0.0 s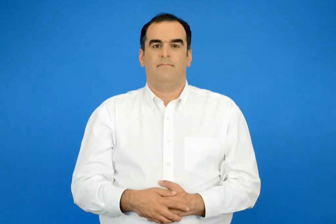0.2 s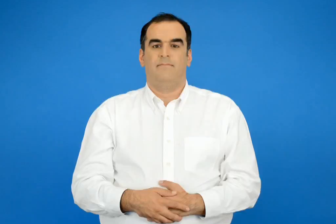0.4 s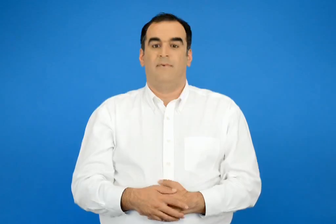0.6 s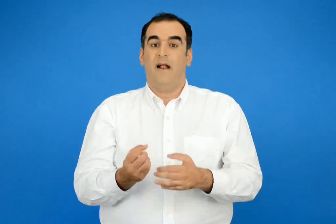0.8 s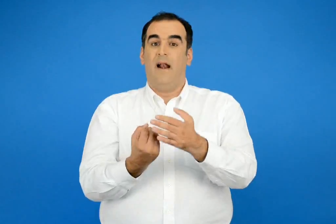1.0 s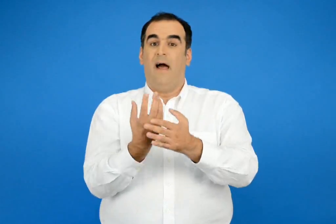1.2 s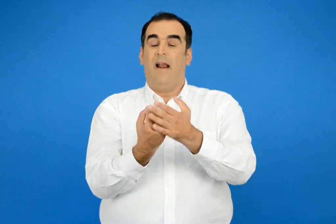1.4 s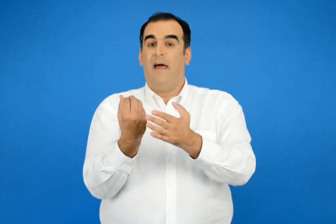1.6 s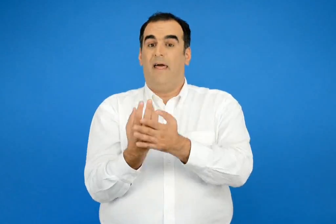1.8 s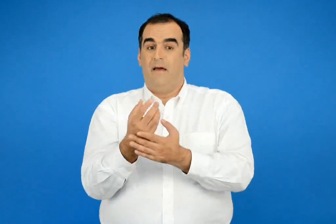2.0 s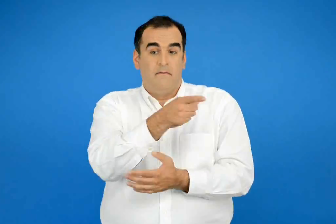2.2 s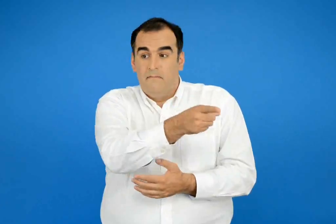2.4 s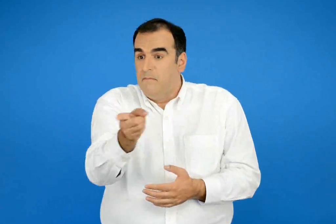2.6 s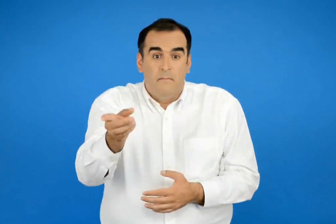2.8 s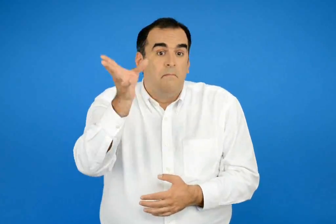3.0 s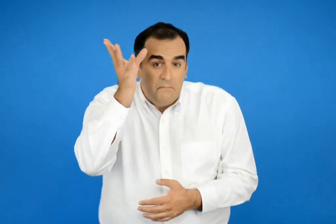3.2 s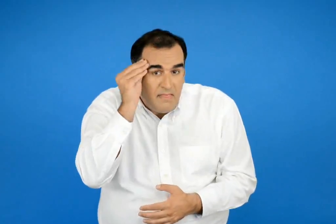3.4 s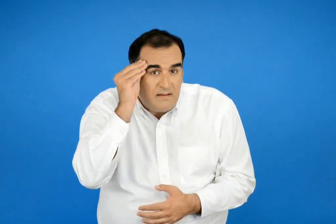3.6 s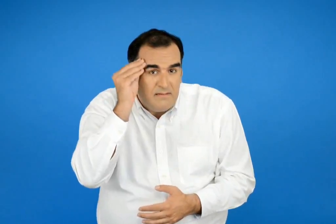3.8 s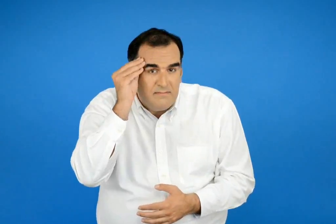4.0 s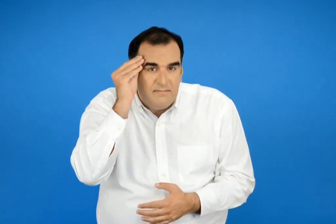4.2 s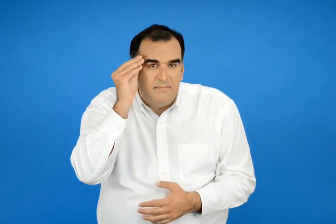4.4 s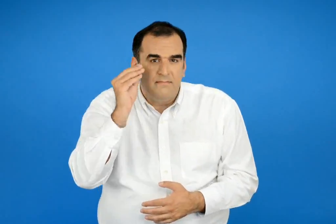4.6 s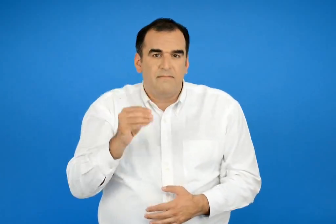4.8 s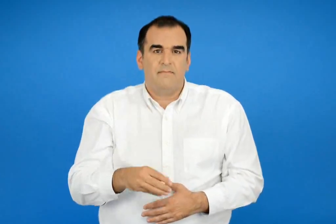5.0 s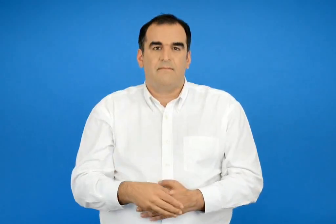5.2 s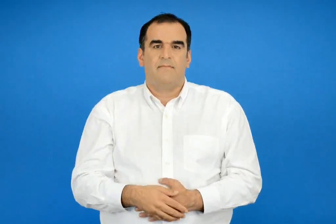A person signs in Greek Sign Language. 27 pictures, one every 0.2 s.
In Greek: τα μάθατε τα νέα ;
